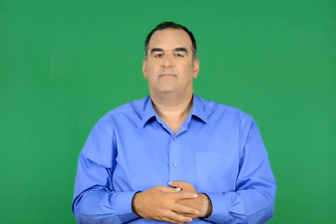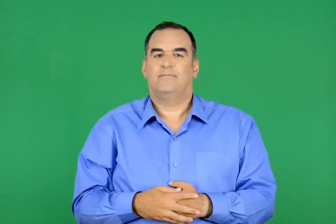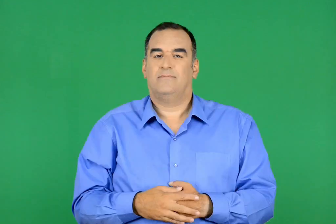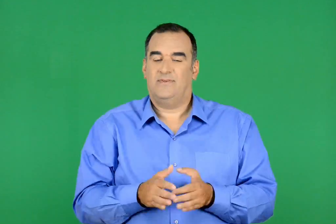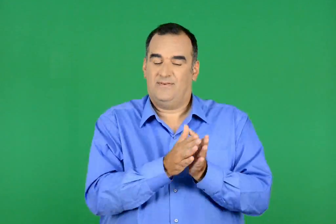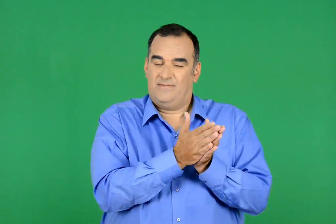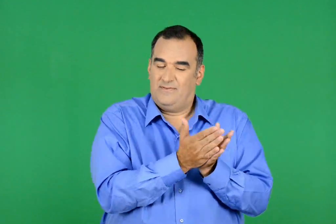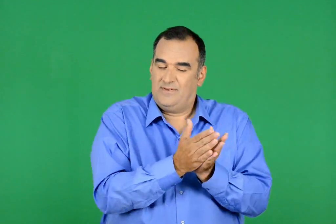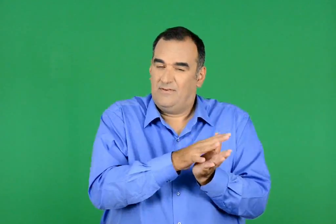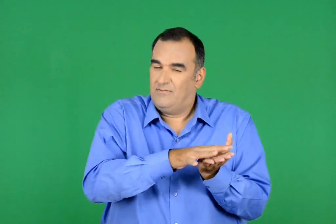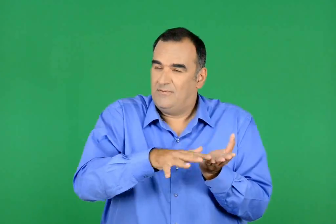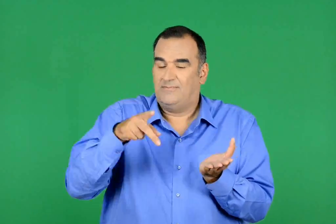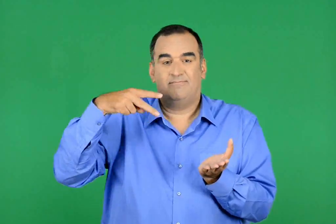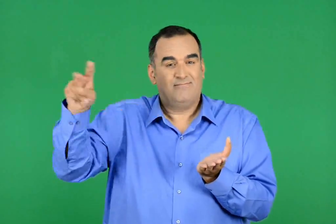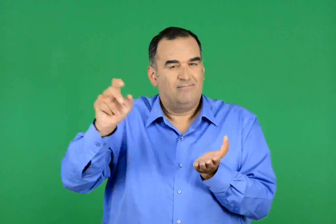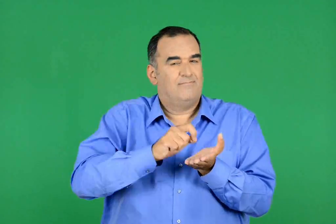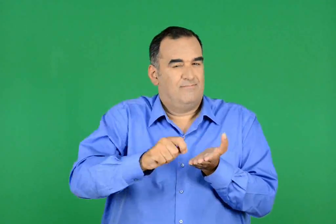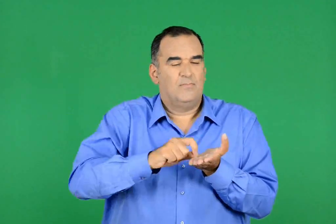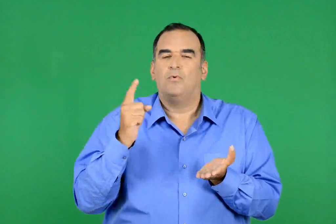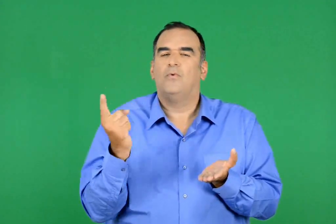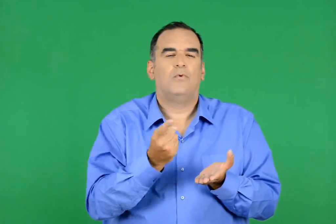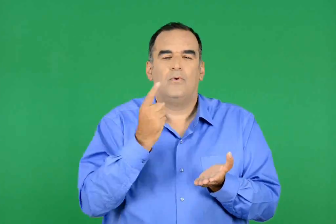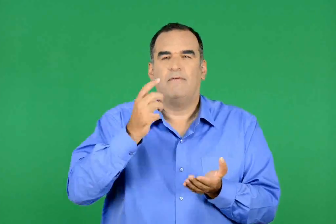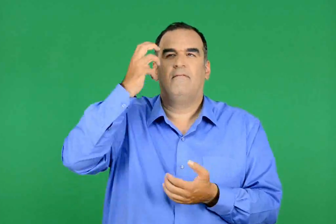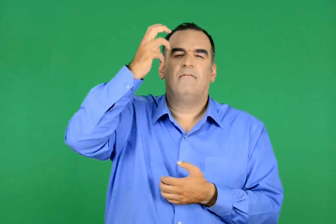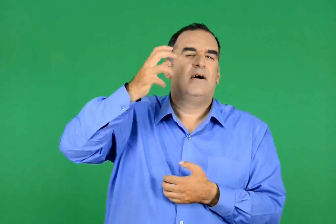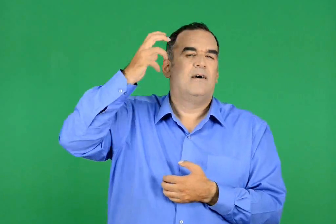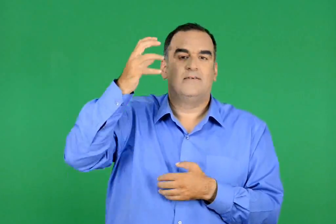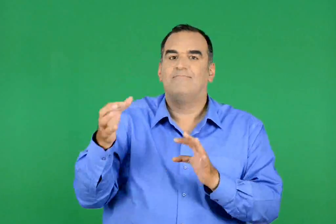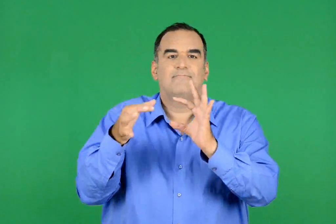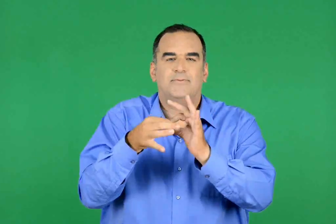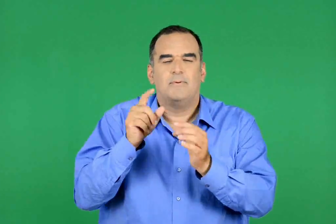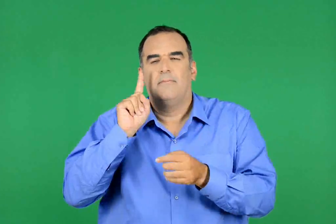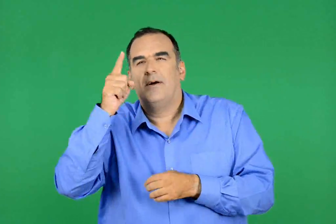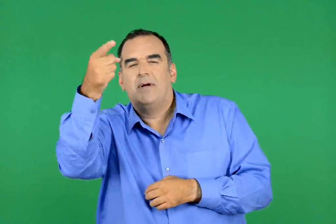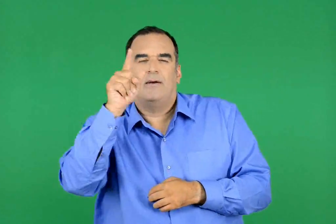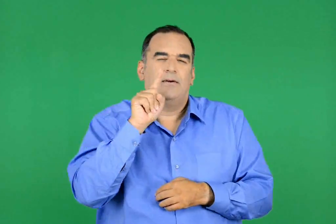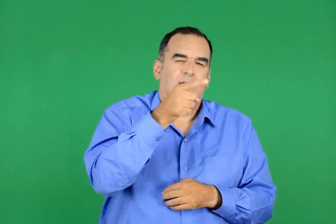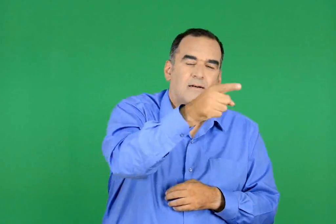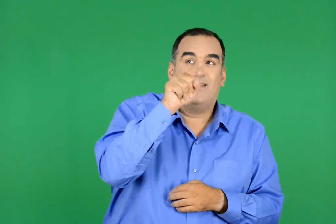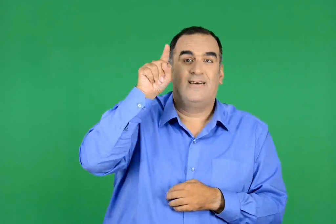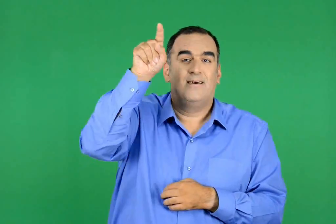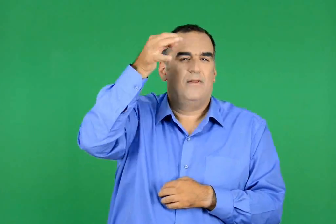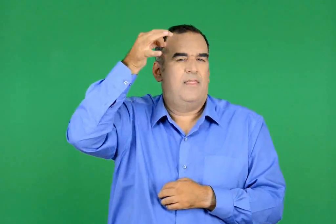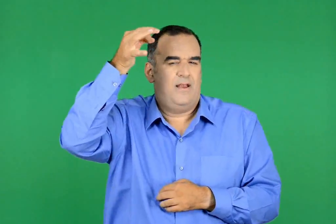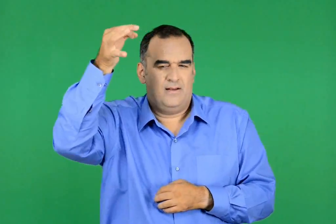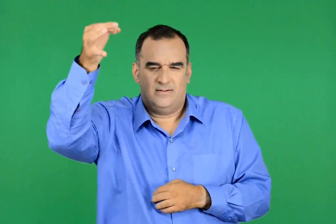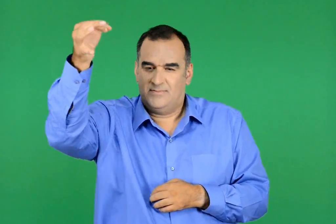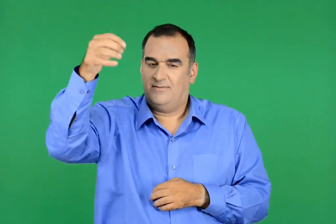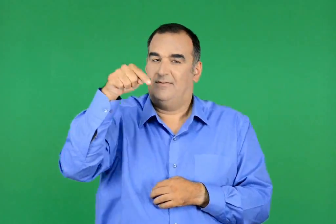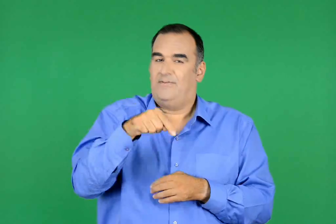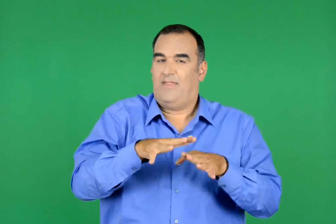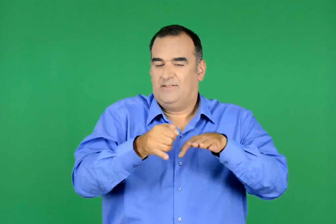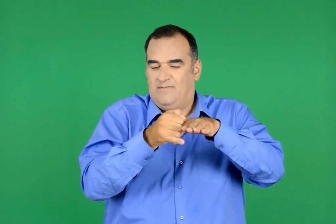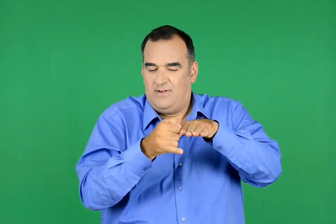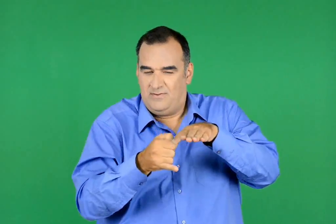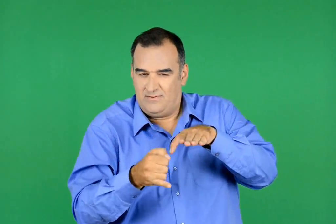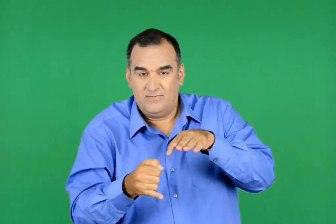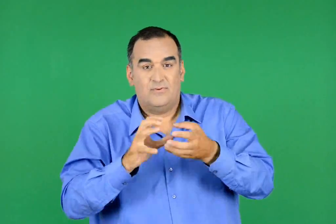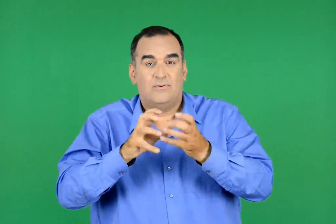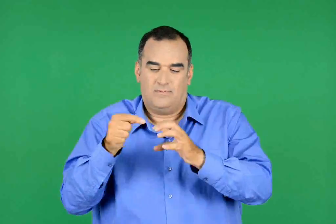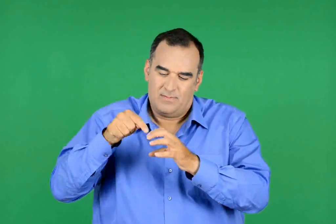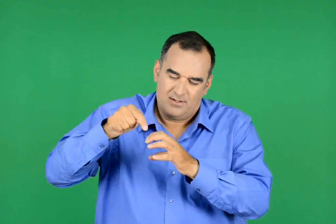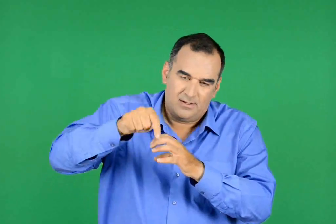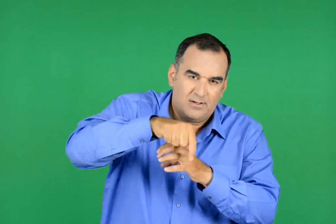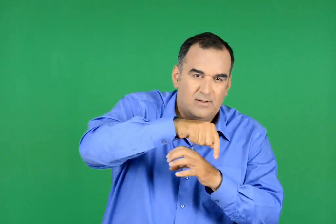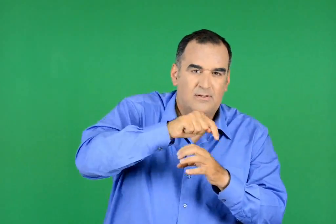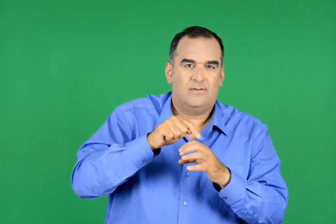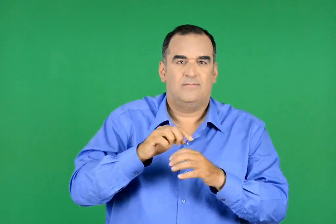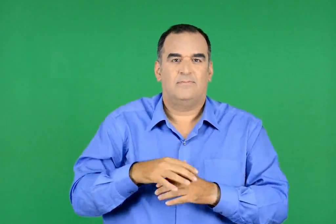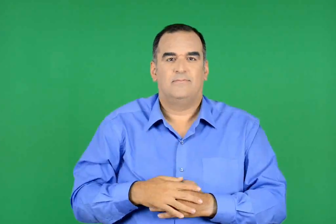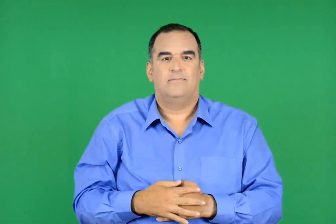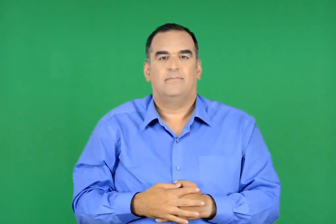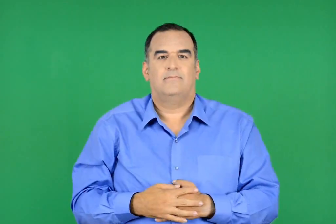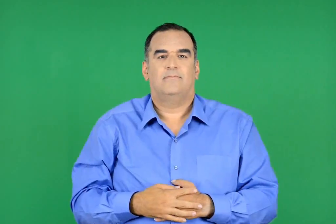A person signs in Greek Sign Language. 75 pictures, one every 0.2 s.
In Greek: στα βιβλία του κυριαρχεί το φανταστικό , συνδυασμένο µε την περιπέτεια στο διάστημα , στους βυθούς της θάλασσας , στα πέρατα του κόσμου
